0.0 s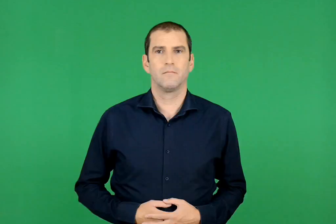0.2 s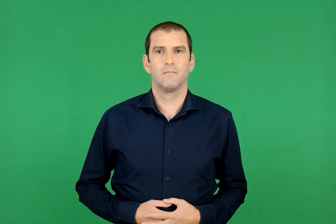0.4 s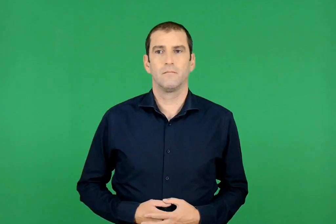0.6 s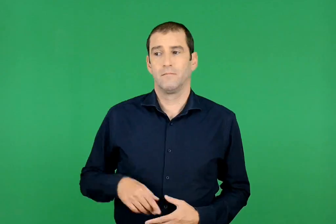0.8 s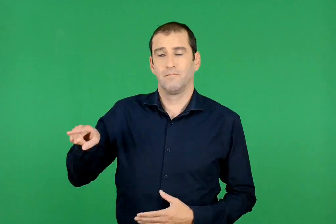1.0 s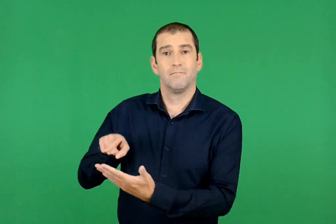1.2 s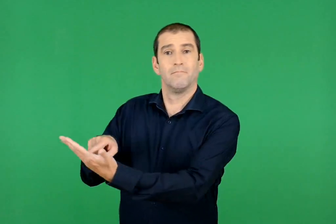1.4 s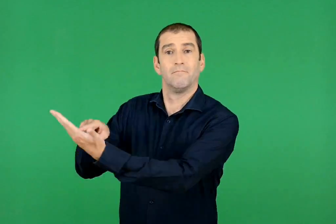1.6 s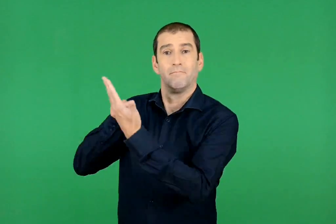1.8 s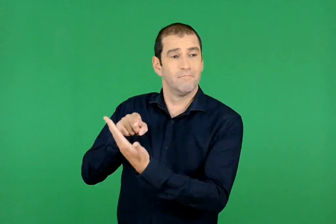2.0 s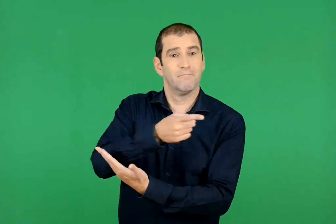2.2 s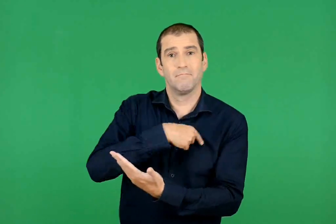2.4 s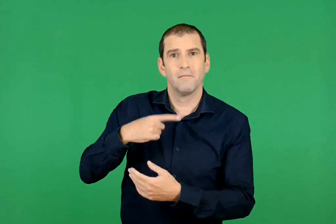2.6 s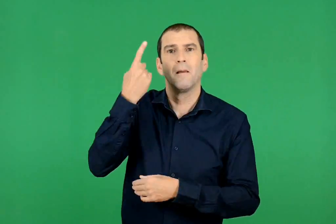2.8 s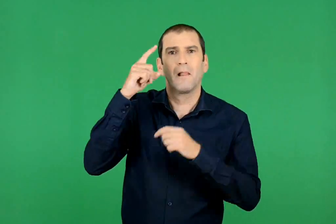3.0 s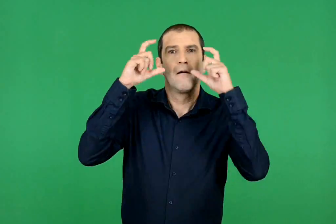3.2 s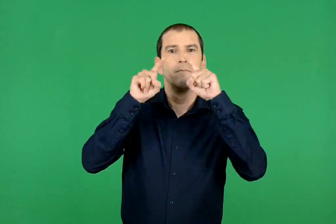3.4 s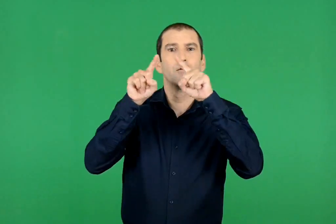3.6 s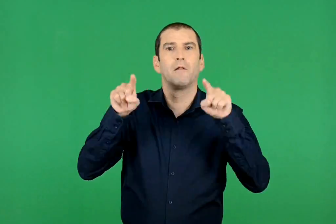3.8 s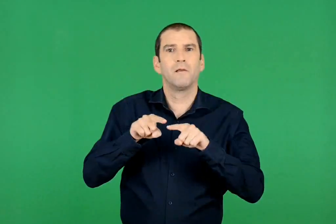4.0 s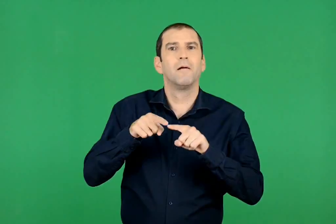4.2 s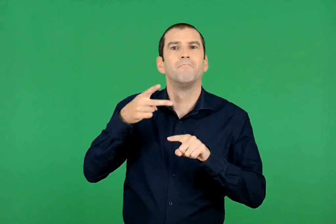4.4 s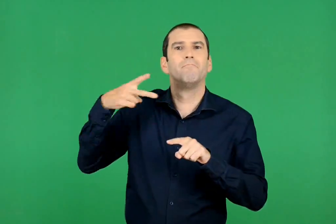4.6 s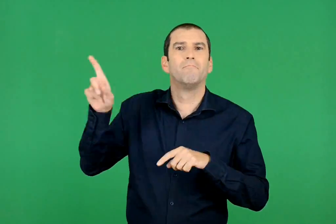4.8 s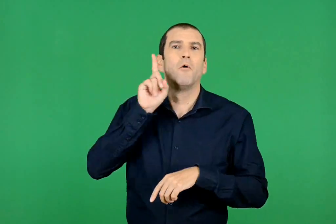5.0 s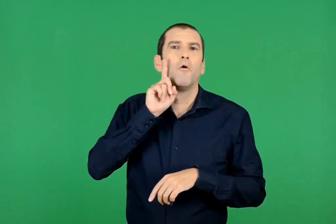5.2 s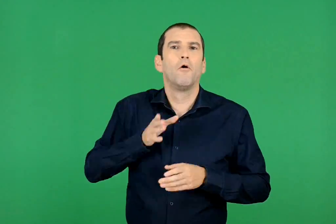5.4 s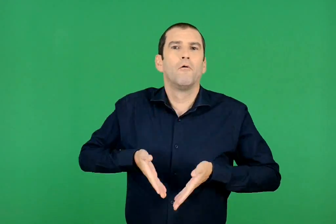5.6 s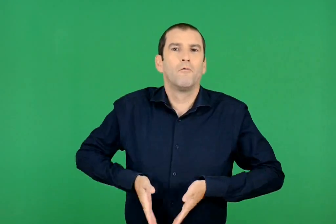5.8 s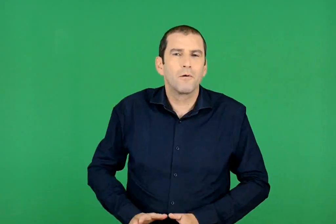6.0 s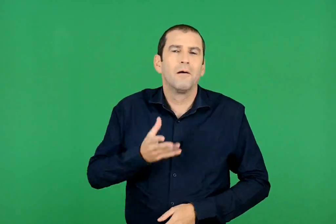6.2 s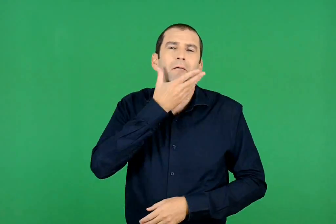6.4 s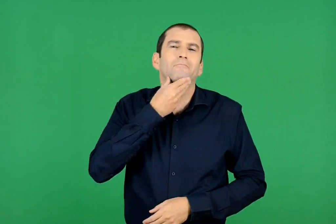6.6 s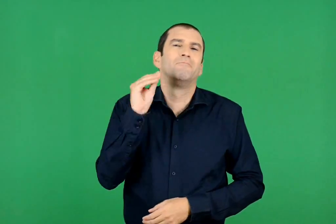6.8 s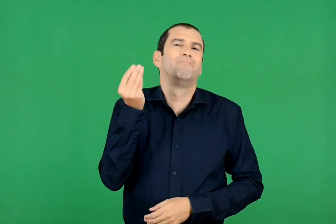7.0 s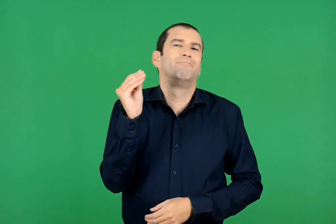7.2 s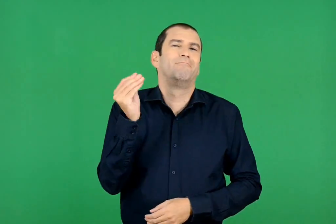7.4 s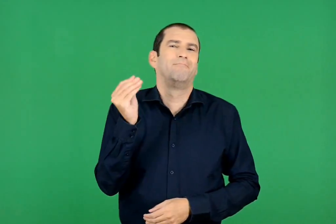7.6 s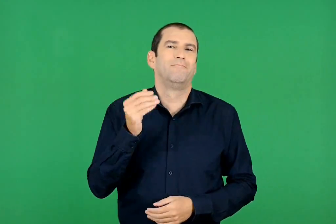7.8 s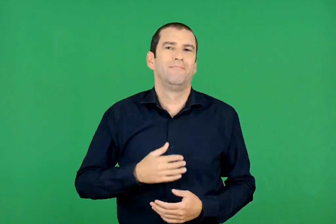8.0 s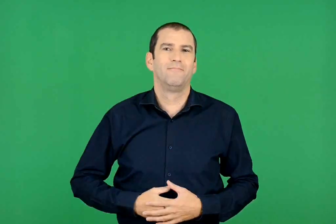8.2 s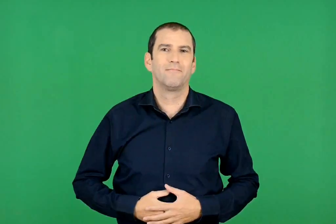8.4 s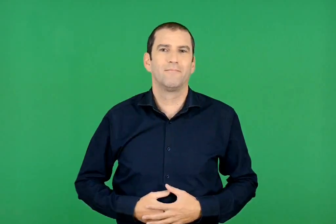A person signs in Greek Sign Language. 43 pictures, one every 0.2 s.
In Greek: μας έδειξε και μια φωτογραφία. ήταν της κορούλας του. τι όμορφη
